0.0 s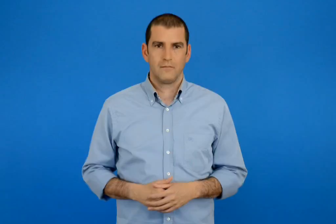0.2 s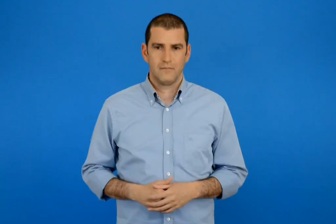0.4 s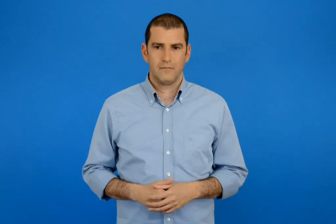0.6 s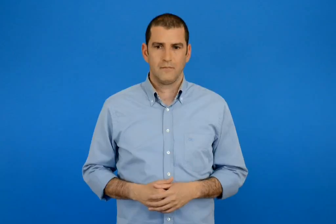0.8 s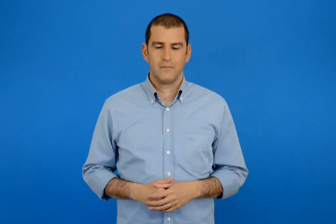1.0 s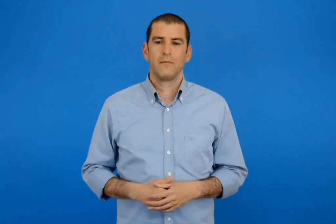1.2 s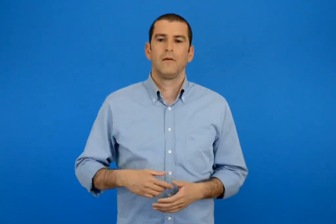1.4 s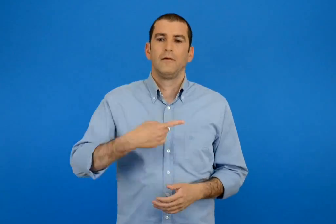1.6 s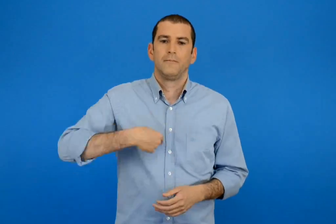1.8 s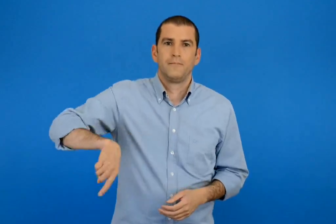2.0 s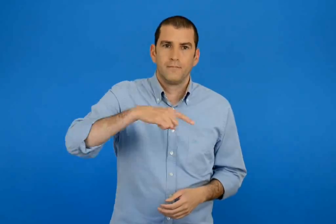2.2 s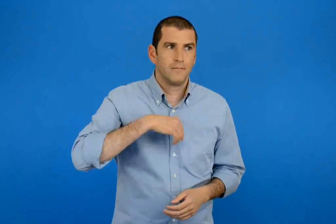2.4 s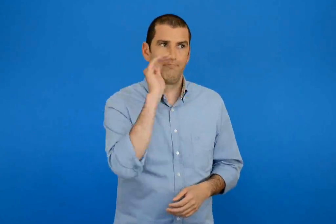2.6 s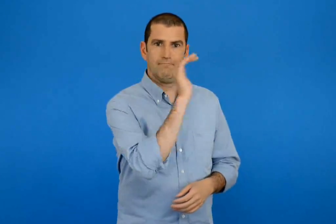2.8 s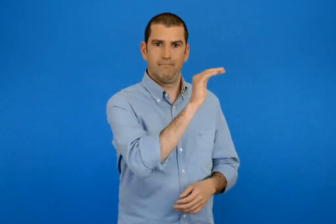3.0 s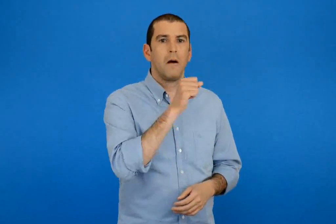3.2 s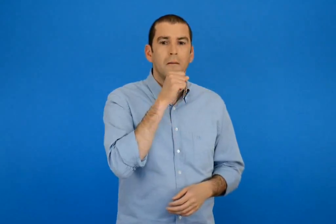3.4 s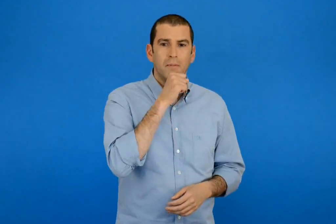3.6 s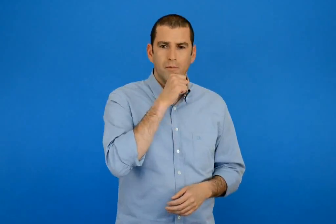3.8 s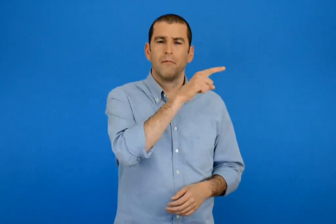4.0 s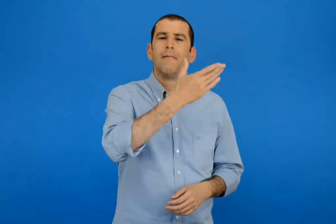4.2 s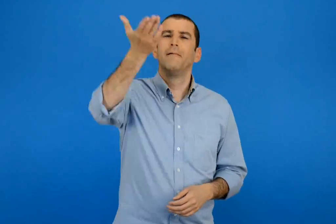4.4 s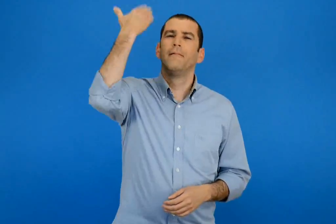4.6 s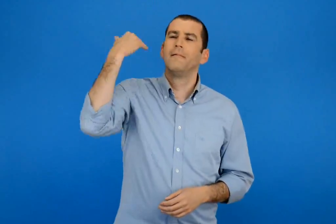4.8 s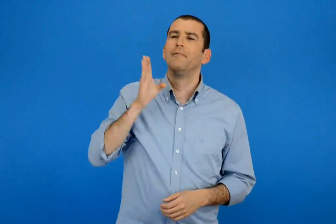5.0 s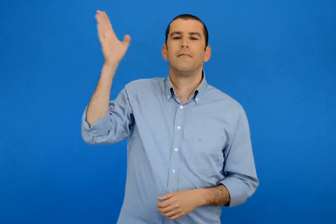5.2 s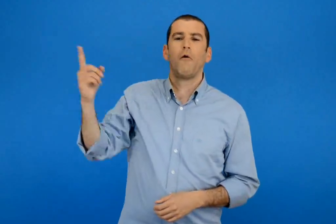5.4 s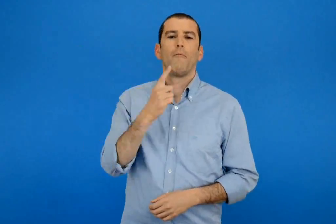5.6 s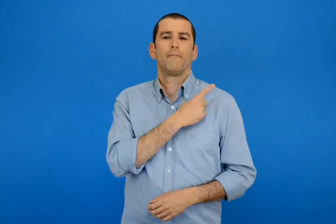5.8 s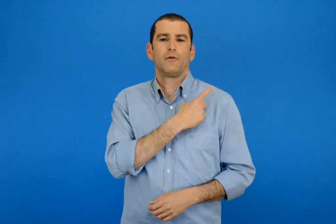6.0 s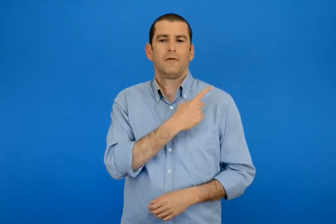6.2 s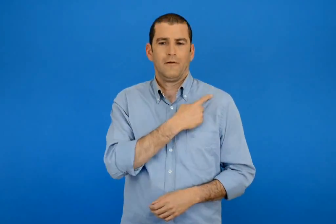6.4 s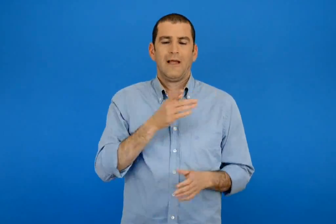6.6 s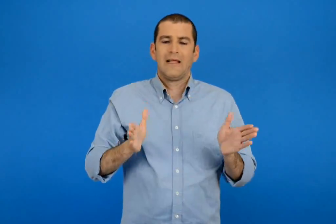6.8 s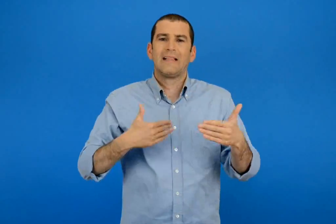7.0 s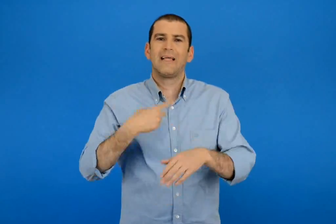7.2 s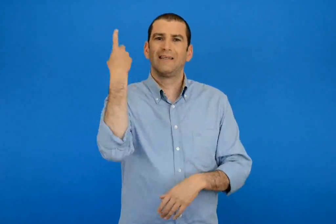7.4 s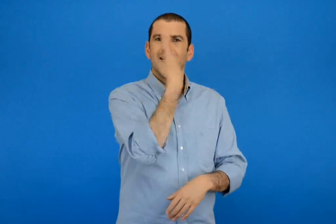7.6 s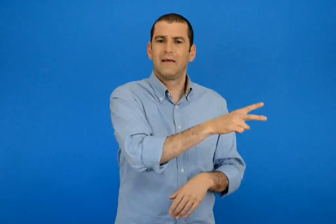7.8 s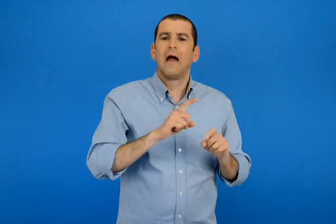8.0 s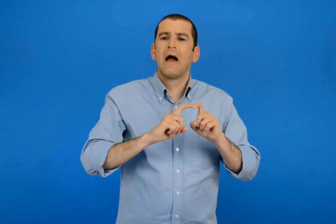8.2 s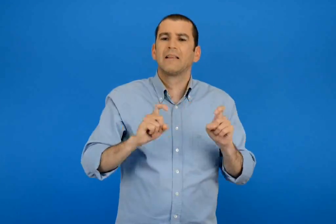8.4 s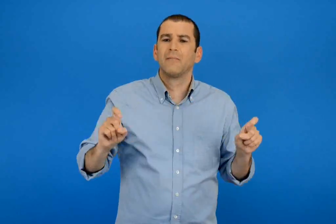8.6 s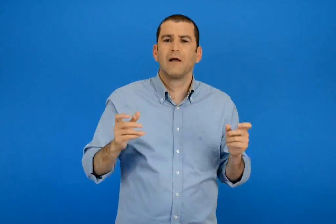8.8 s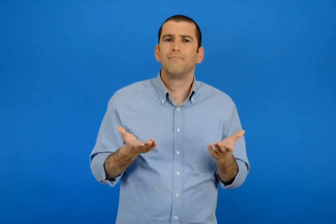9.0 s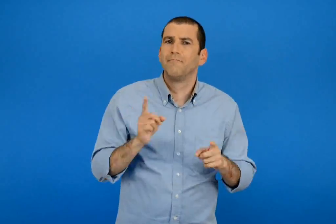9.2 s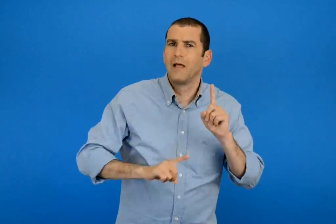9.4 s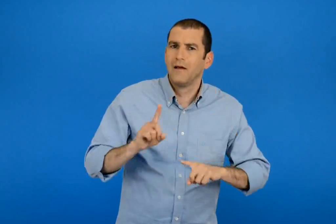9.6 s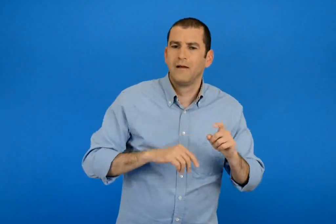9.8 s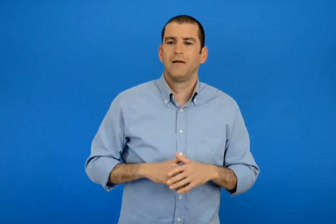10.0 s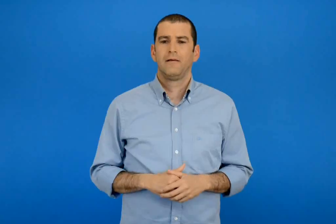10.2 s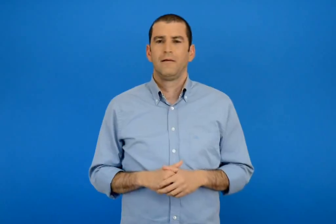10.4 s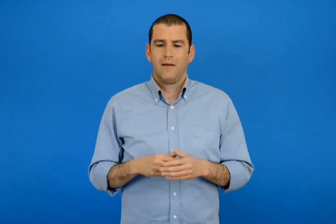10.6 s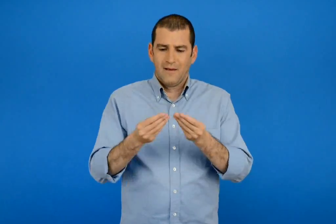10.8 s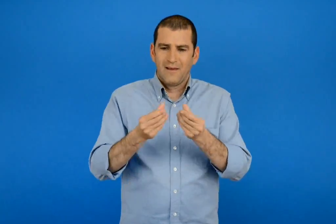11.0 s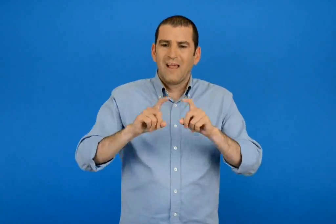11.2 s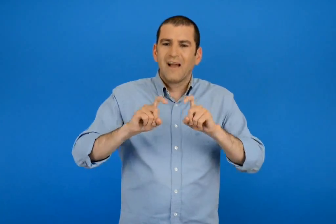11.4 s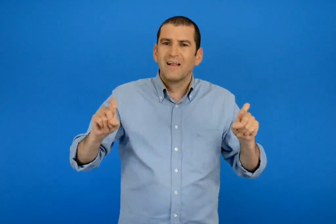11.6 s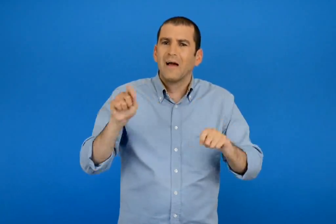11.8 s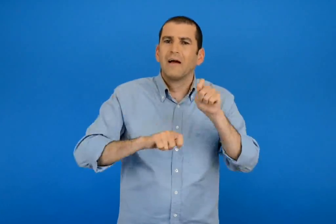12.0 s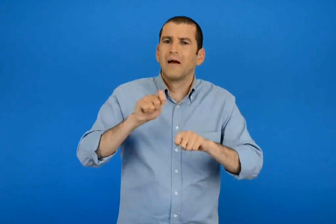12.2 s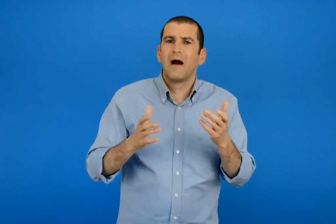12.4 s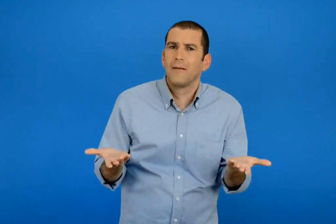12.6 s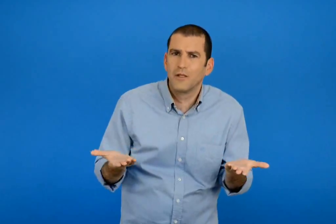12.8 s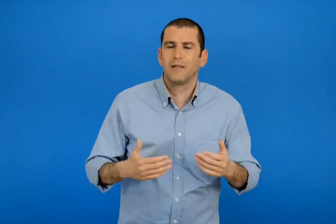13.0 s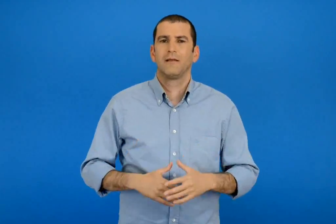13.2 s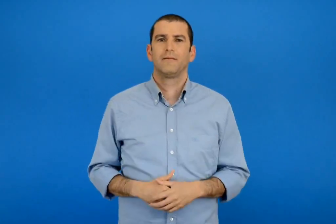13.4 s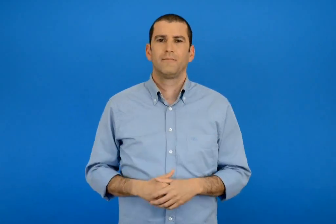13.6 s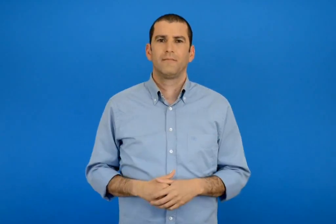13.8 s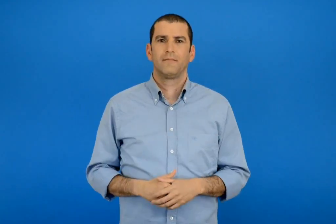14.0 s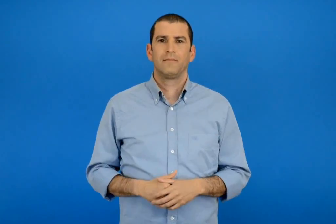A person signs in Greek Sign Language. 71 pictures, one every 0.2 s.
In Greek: ρωτάμε τον παππού ποια αντικείμενα είχε η δική του τάξη όταν πήγαινε στην πρώτη δημοτικού από τι υλικά ήταν φτιαγμένα ;
